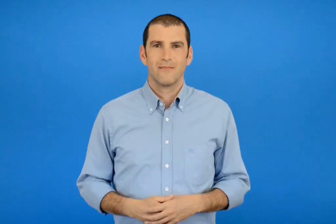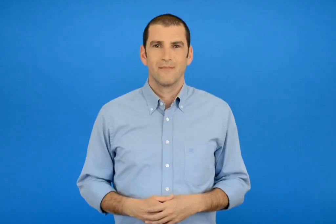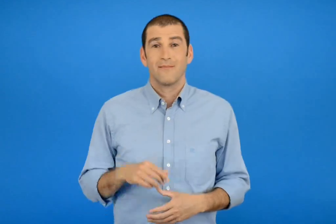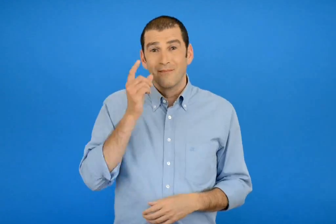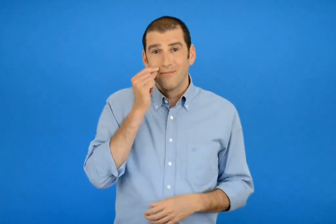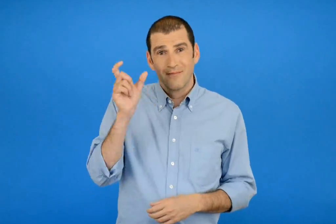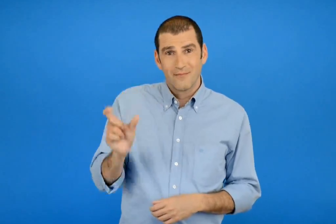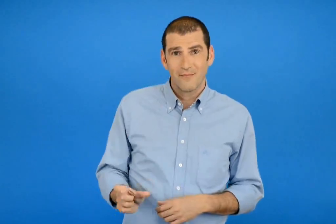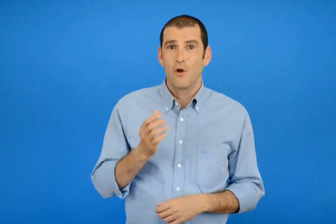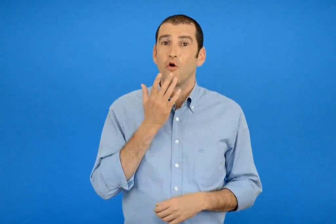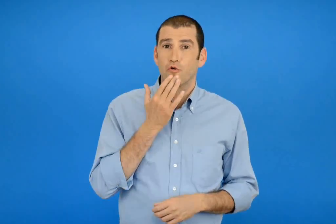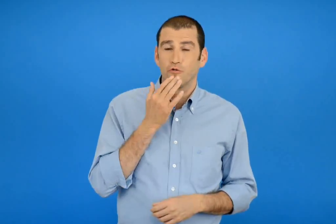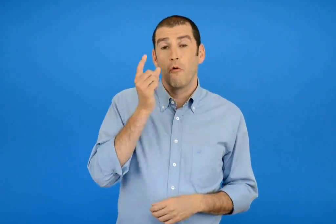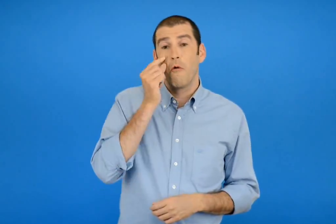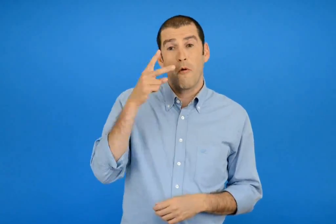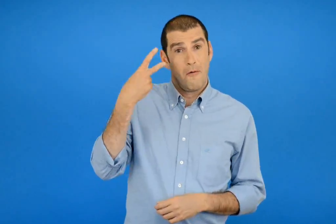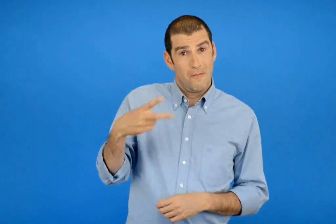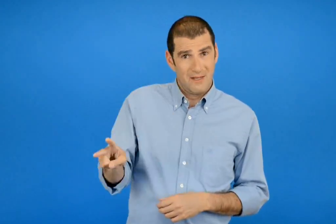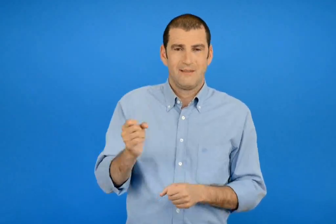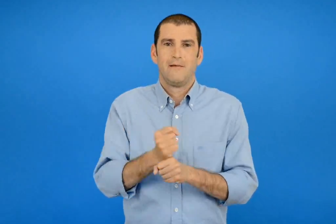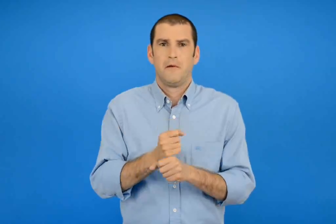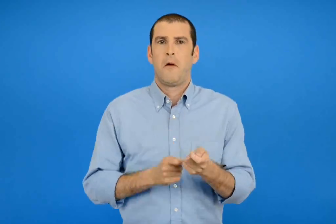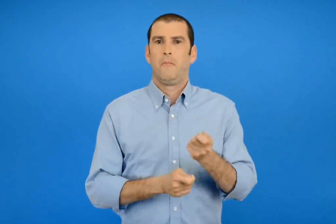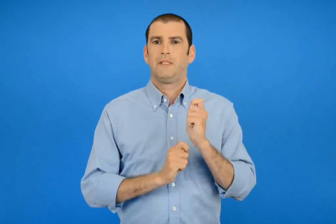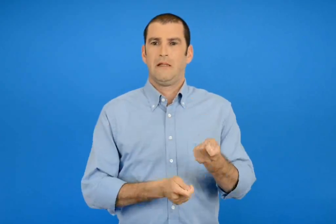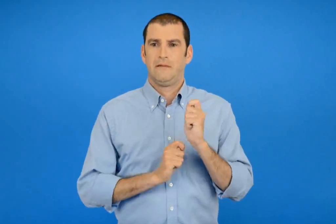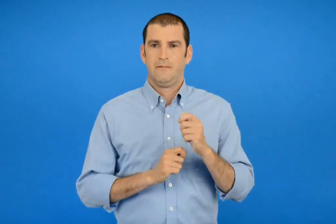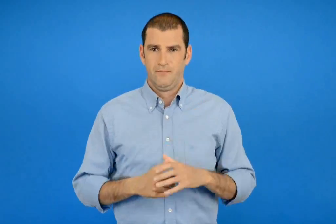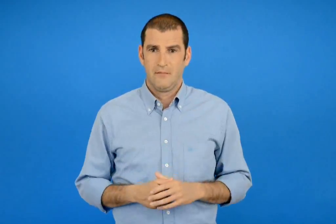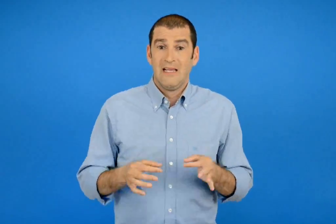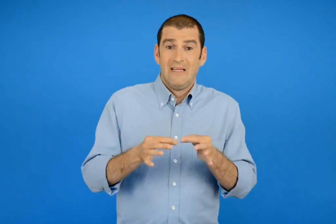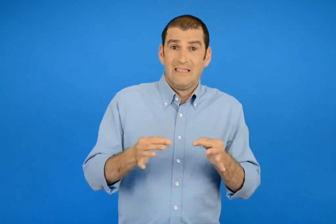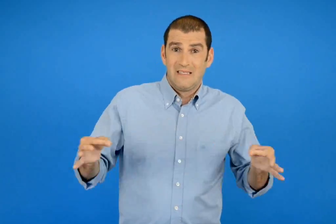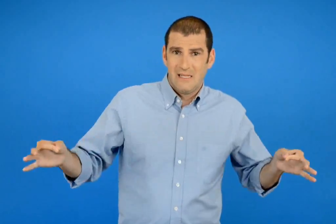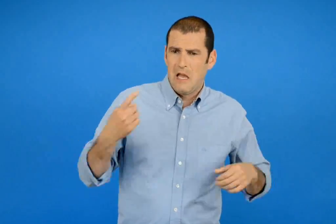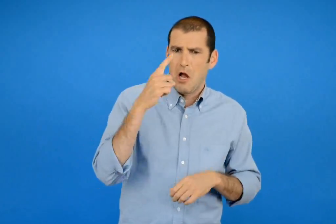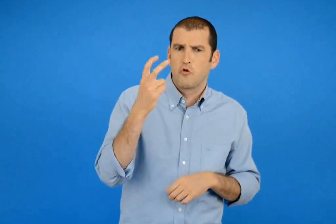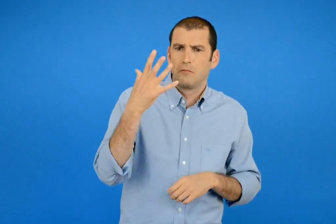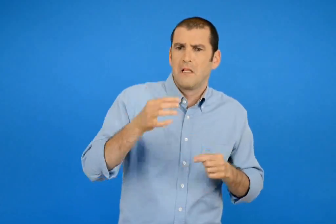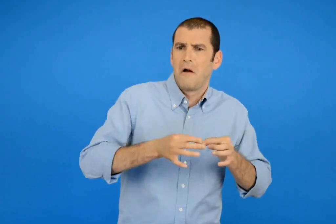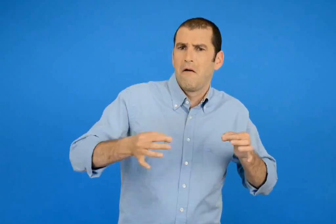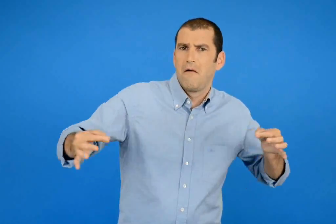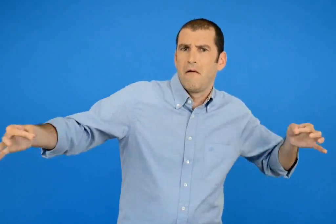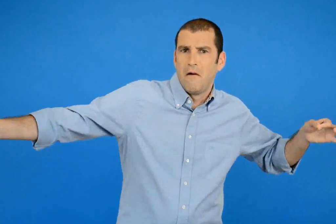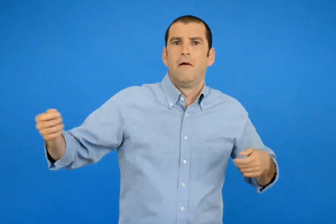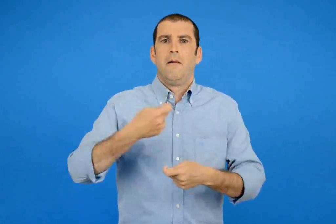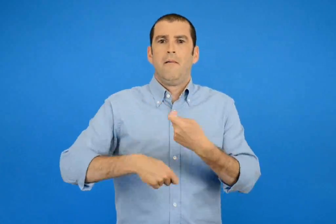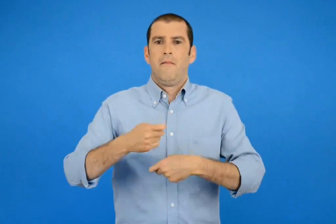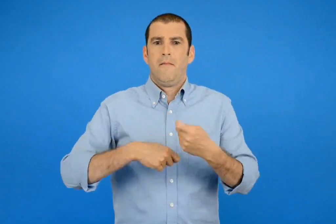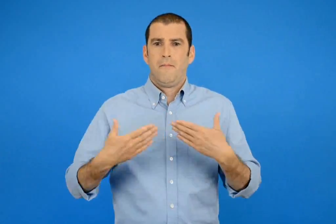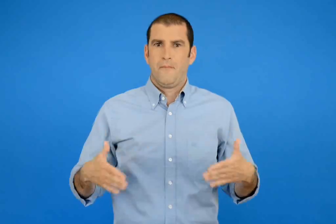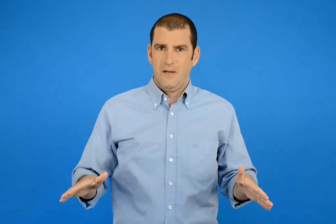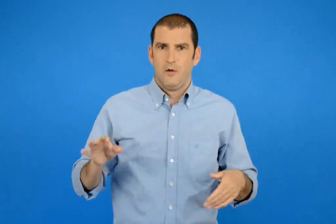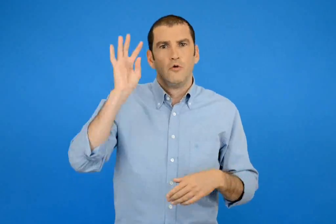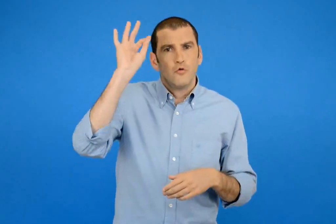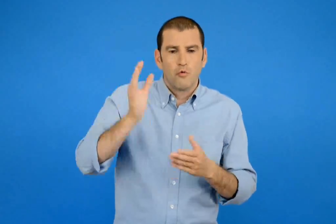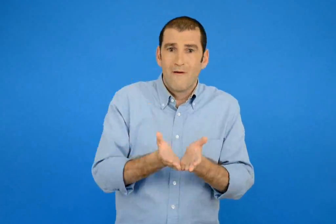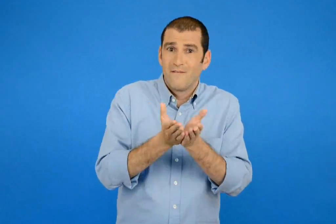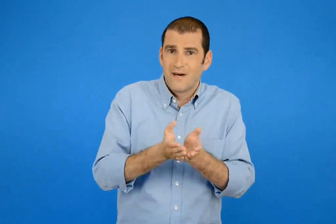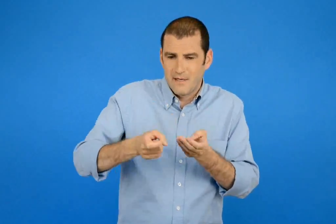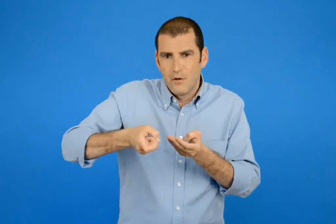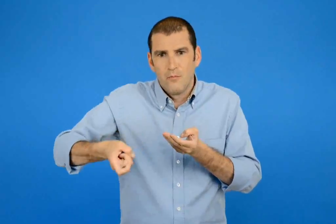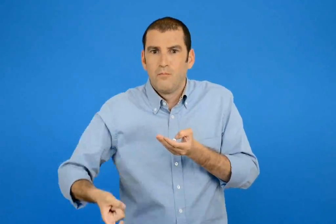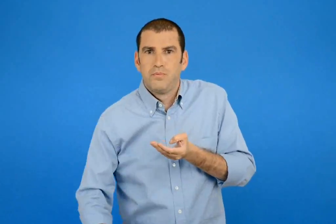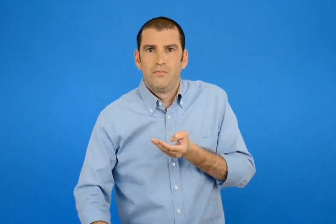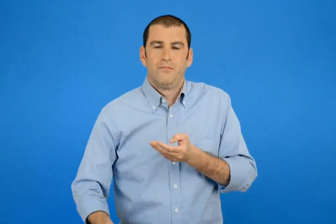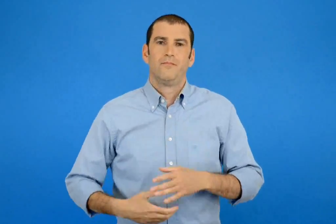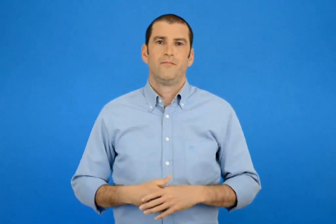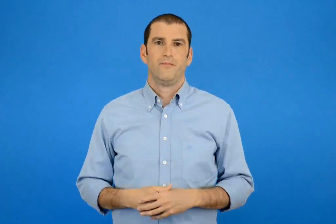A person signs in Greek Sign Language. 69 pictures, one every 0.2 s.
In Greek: ο πατέρας του γιώργου είναι ψαράς αγόρασε 125 μετρά σκοινί για να δένει την άγκυρα στη βάρκα του
